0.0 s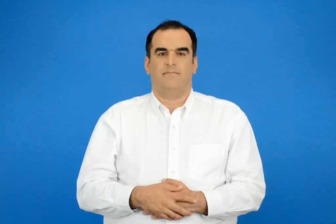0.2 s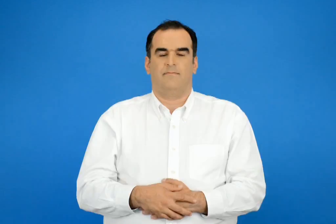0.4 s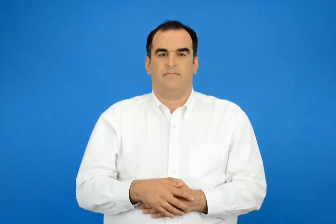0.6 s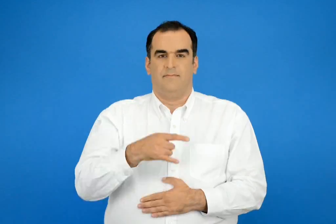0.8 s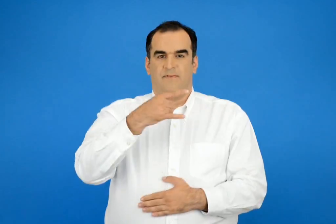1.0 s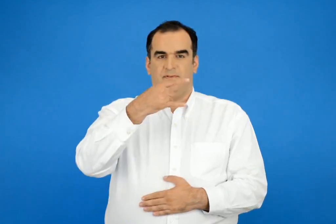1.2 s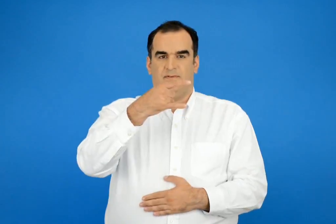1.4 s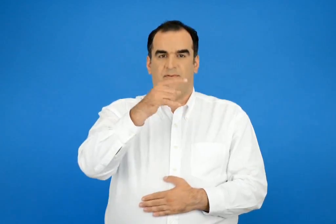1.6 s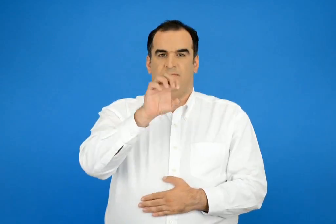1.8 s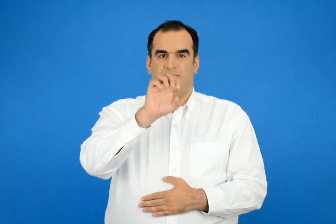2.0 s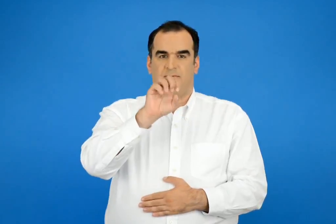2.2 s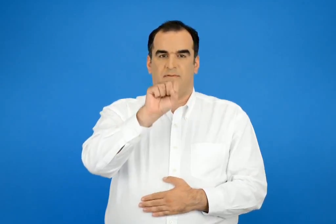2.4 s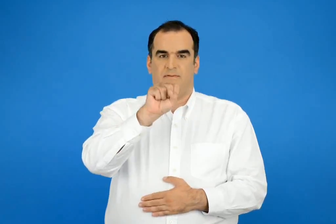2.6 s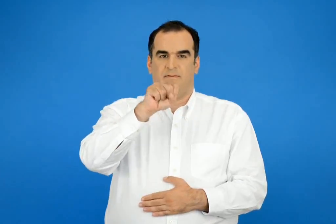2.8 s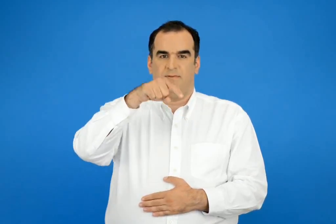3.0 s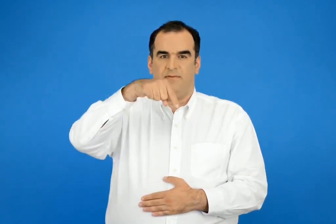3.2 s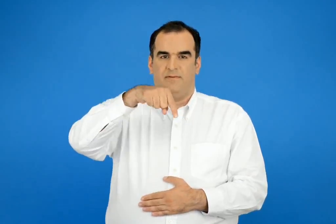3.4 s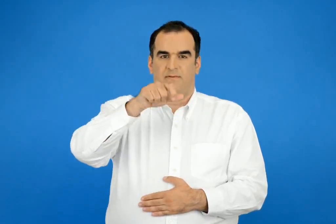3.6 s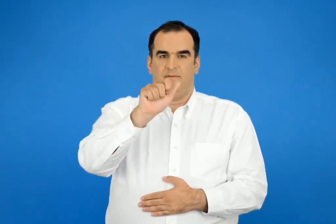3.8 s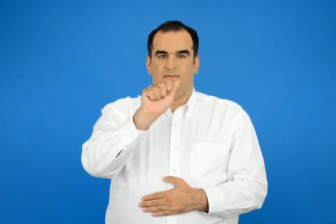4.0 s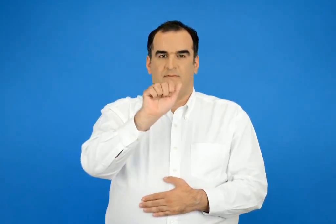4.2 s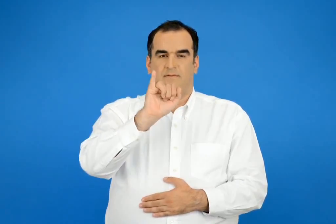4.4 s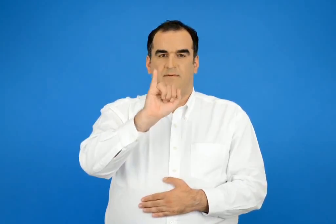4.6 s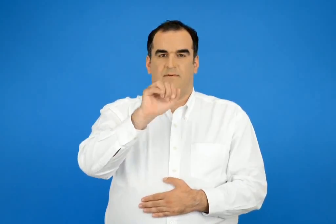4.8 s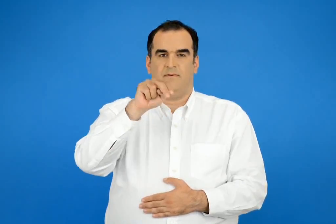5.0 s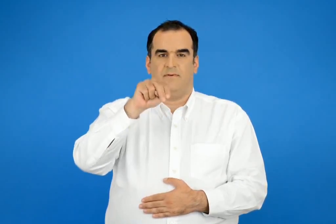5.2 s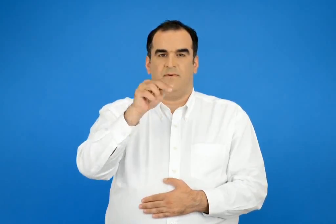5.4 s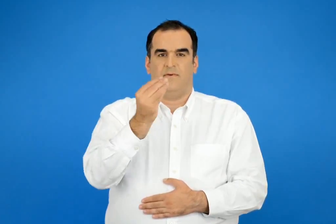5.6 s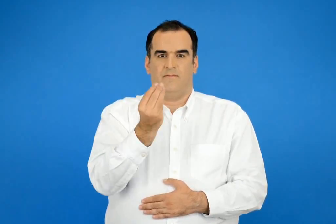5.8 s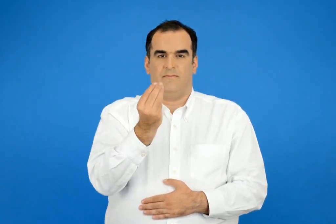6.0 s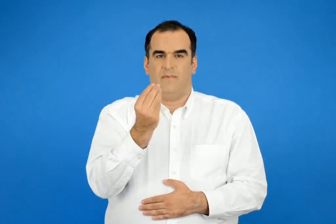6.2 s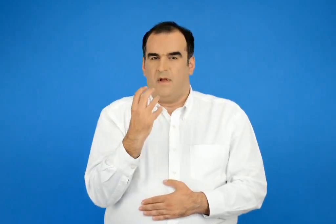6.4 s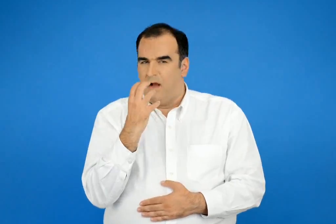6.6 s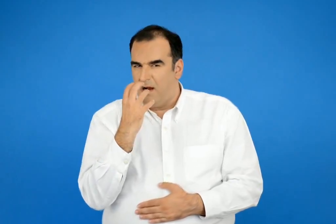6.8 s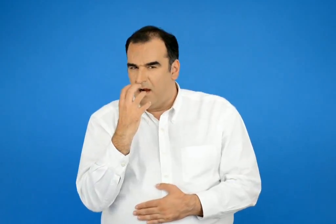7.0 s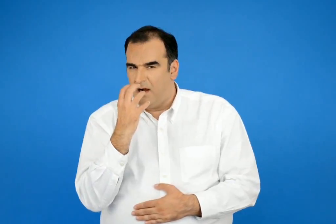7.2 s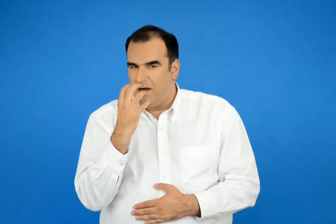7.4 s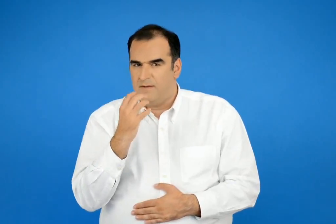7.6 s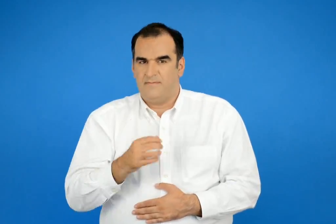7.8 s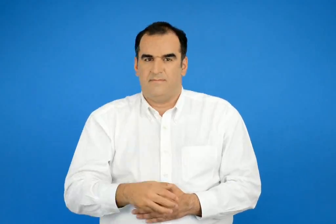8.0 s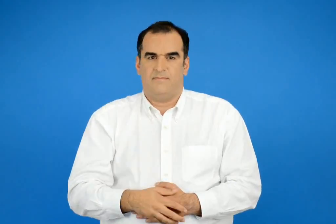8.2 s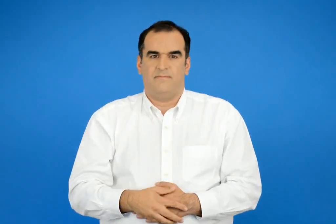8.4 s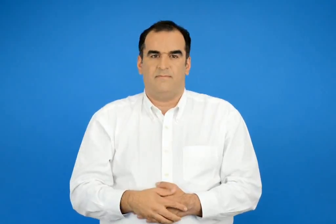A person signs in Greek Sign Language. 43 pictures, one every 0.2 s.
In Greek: ζεσταίνω
